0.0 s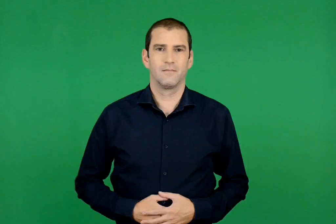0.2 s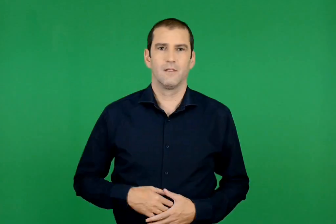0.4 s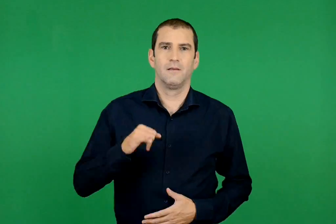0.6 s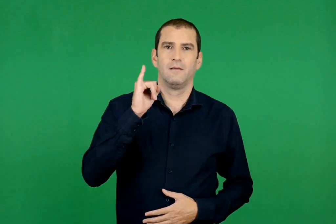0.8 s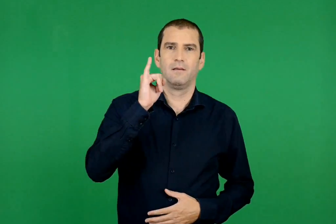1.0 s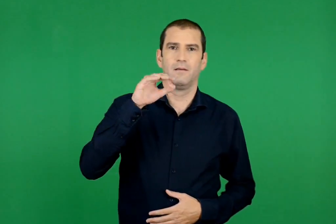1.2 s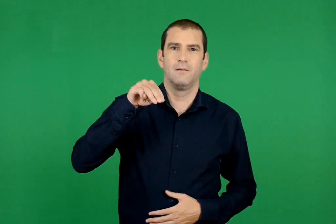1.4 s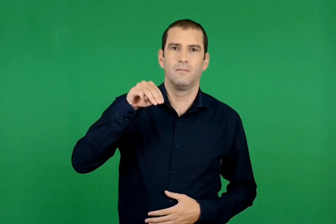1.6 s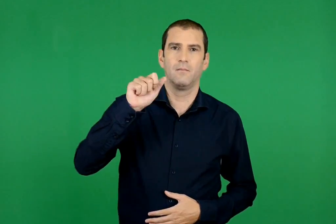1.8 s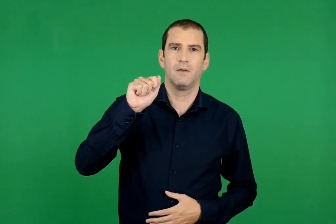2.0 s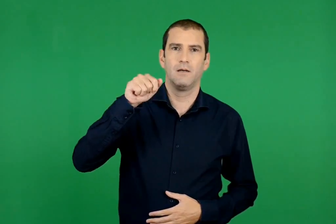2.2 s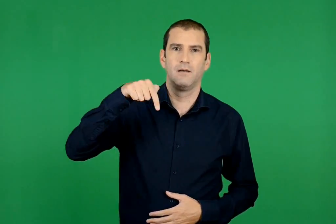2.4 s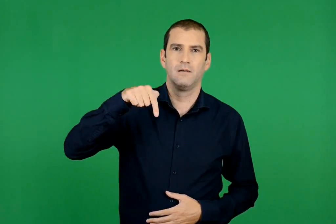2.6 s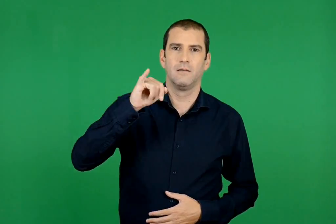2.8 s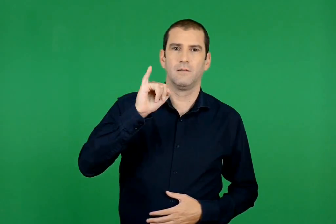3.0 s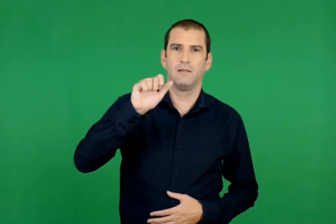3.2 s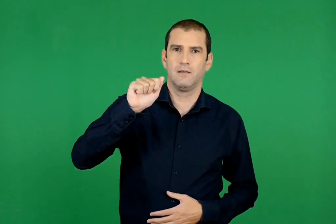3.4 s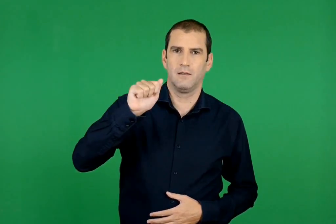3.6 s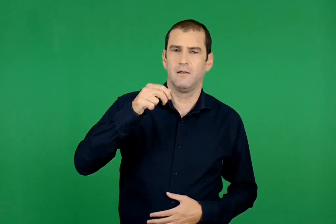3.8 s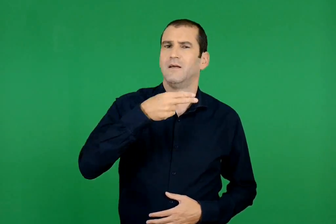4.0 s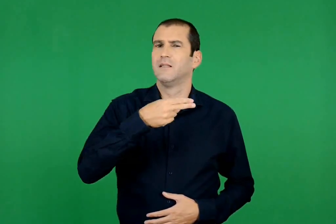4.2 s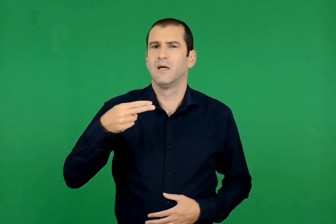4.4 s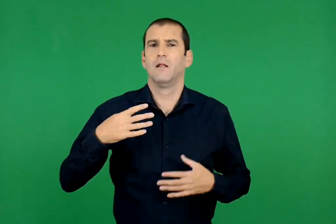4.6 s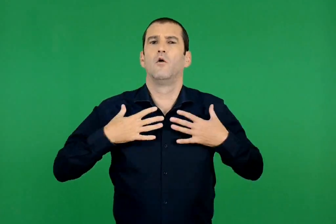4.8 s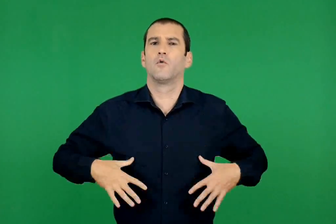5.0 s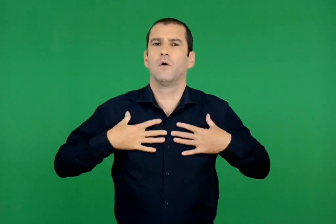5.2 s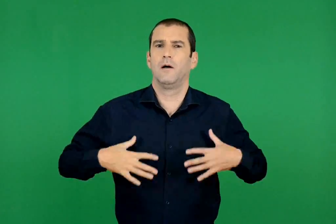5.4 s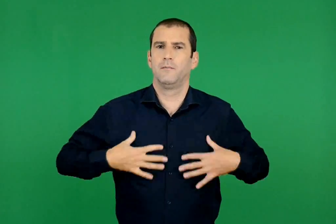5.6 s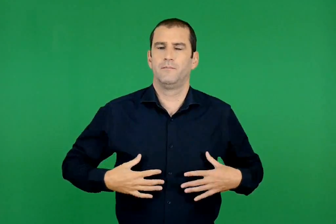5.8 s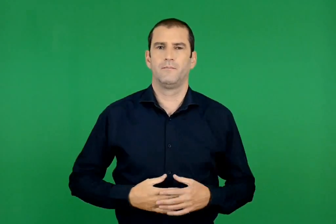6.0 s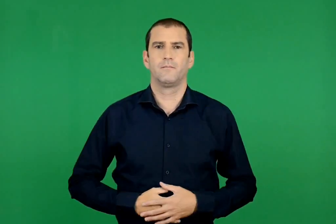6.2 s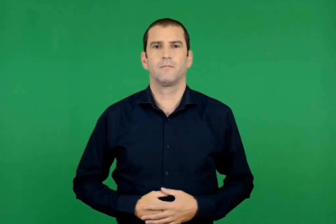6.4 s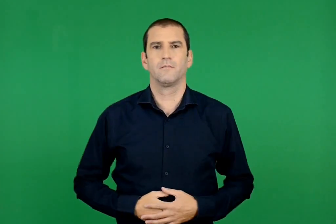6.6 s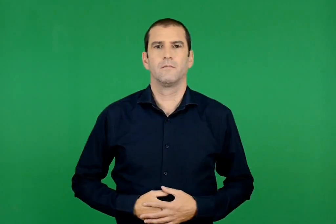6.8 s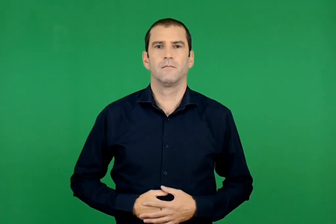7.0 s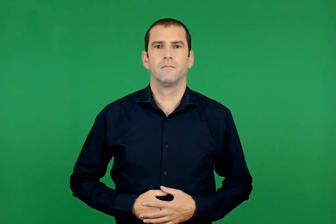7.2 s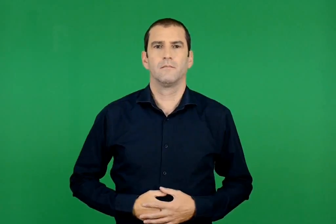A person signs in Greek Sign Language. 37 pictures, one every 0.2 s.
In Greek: ιμάτια ρούχα
